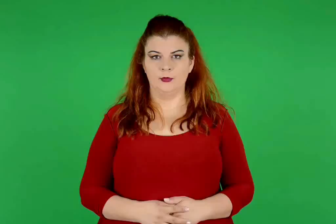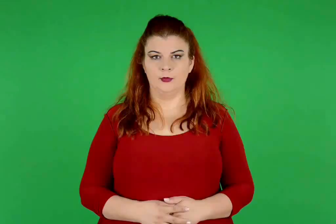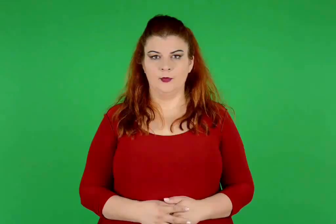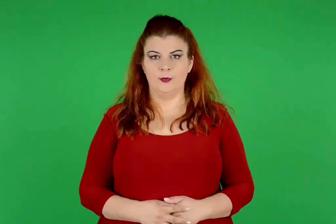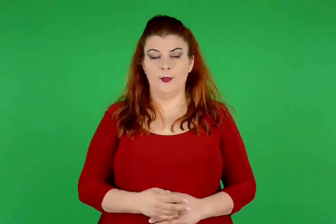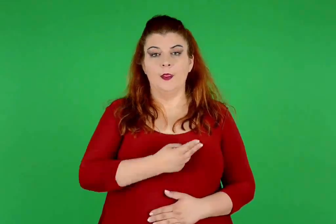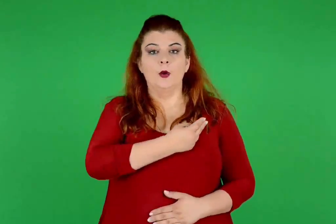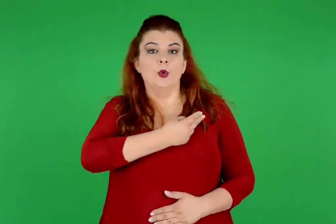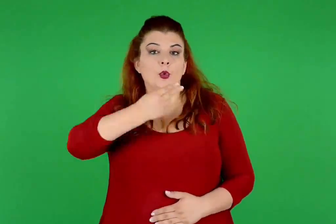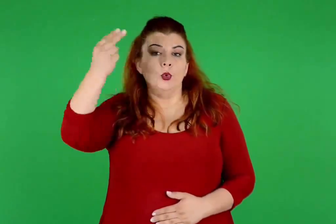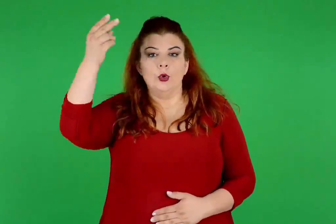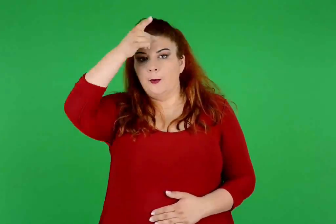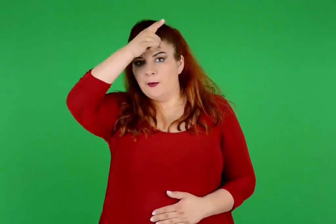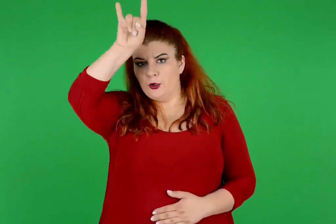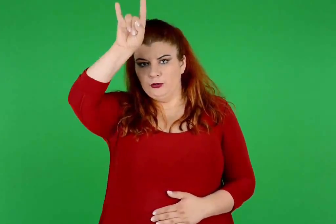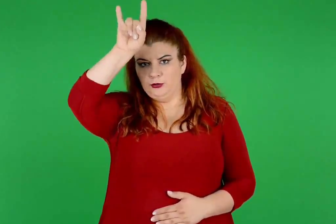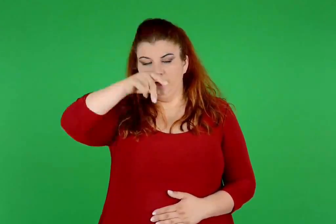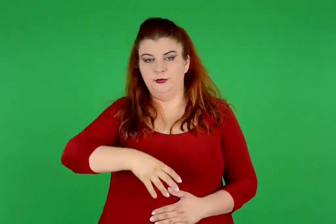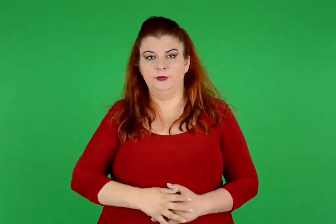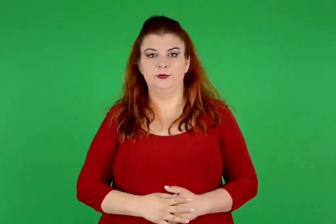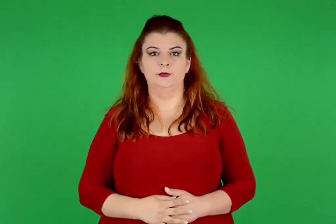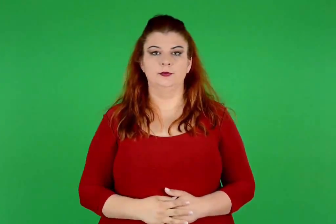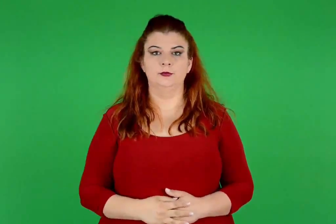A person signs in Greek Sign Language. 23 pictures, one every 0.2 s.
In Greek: ο μυθικός μίνωας
